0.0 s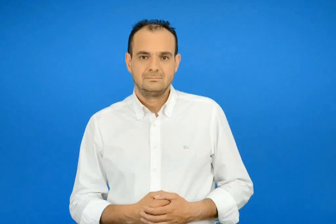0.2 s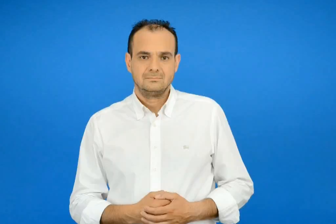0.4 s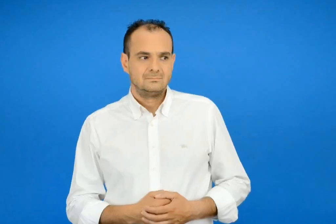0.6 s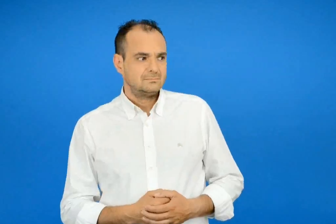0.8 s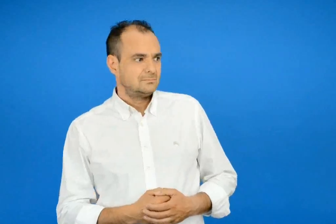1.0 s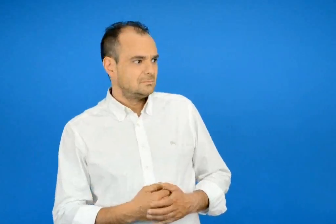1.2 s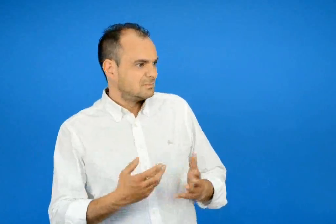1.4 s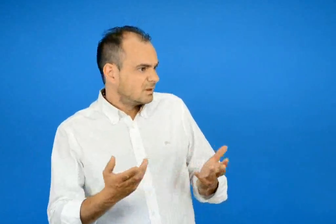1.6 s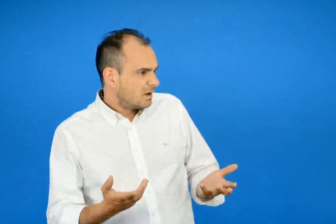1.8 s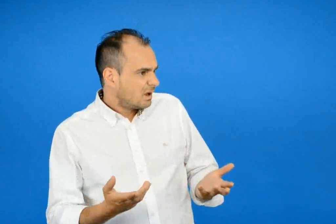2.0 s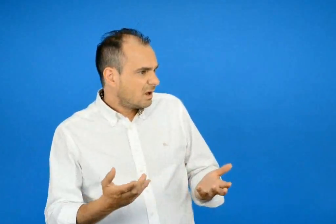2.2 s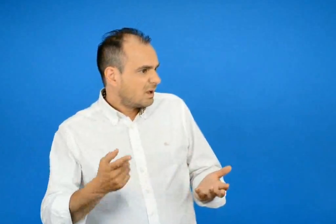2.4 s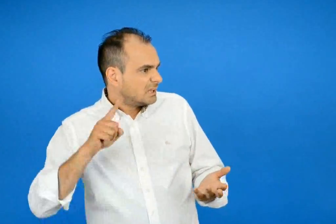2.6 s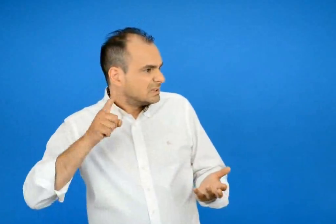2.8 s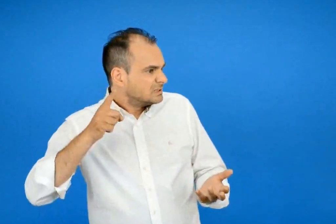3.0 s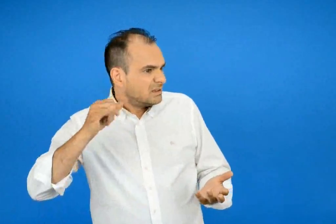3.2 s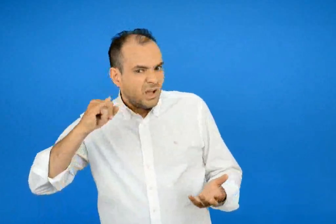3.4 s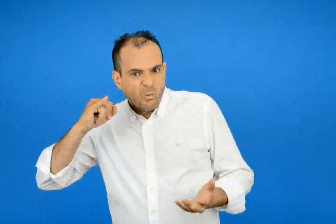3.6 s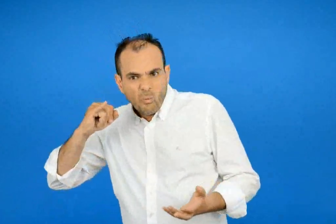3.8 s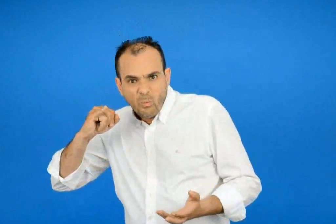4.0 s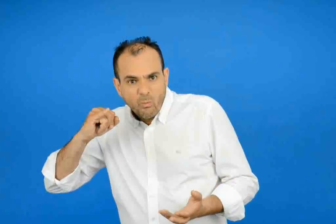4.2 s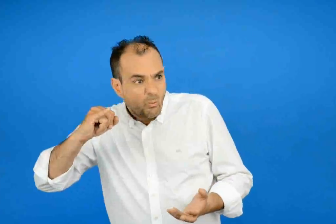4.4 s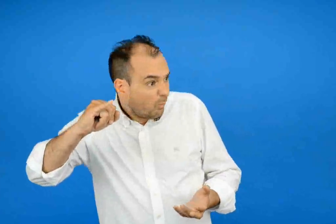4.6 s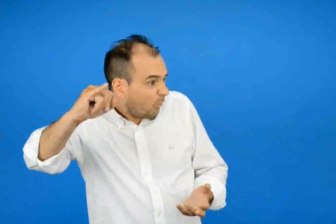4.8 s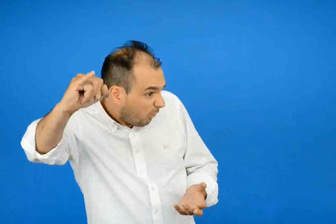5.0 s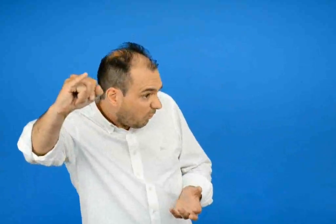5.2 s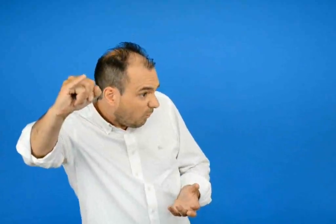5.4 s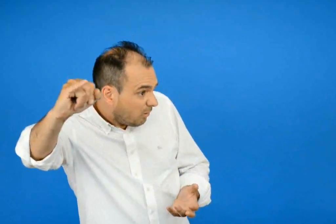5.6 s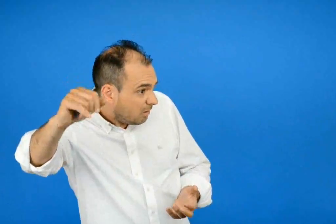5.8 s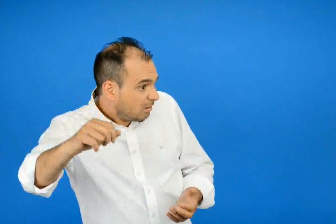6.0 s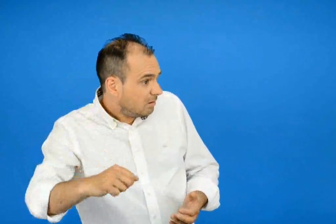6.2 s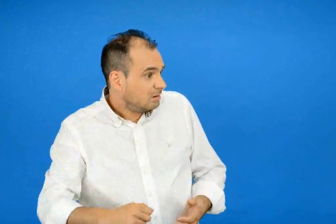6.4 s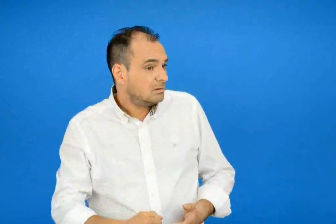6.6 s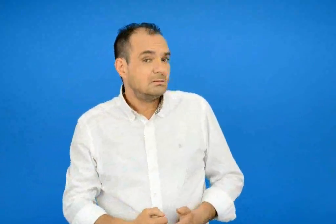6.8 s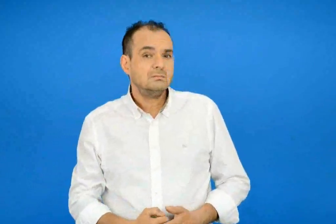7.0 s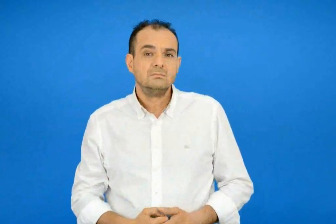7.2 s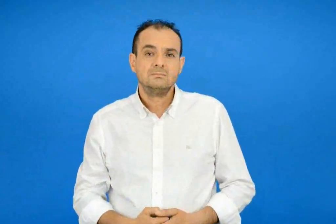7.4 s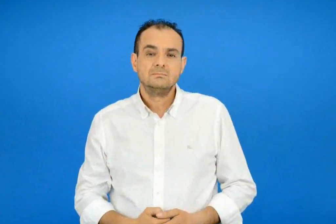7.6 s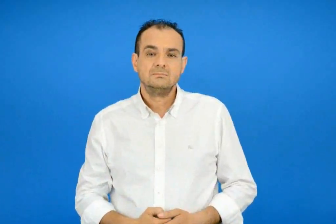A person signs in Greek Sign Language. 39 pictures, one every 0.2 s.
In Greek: μακρινό ταξίδι ;
